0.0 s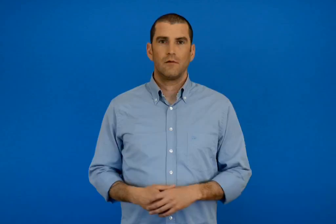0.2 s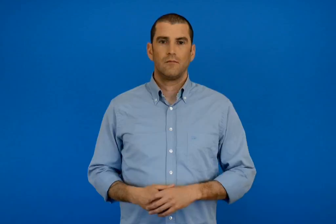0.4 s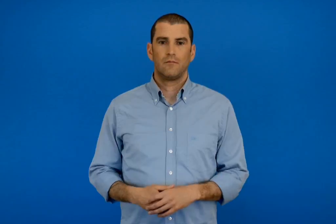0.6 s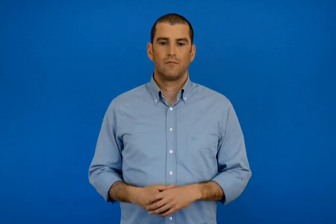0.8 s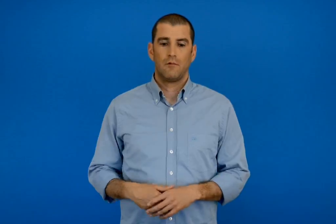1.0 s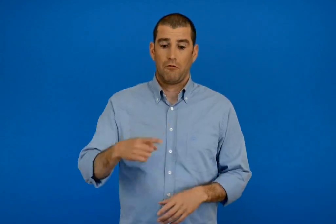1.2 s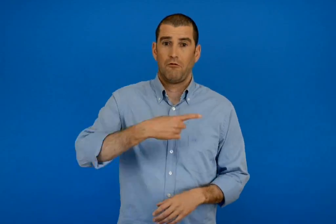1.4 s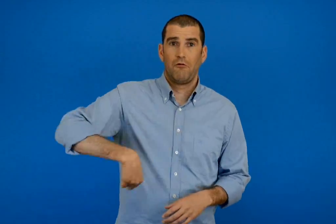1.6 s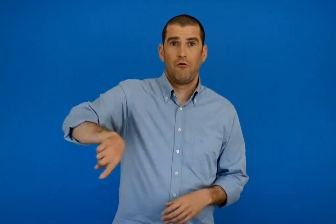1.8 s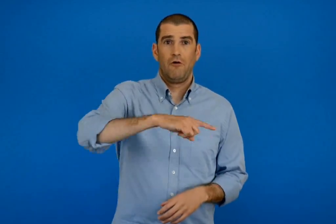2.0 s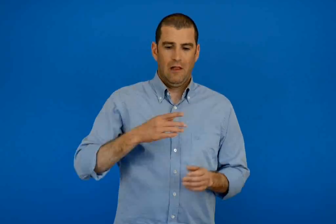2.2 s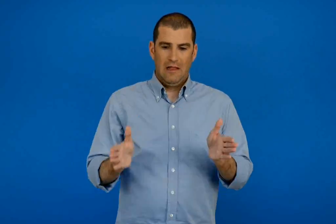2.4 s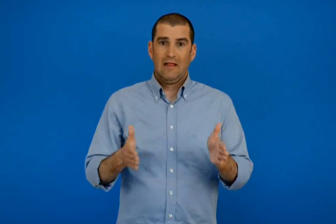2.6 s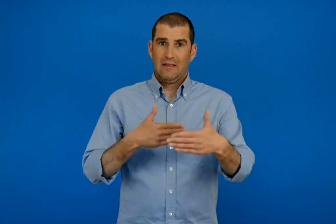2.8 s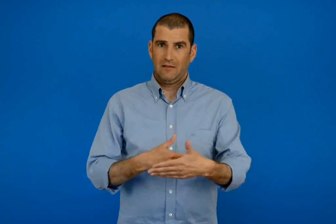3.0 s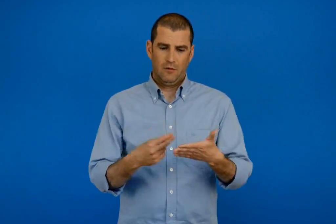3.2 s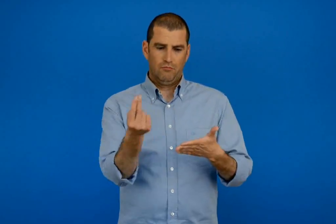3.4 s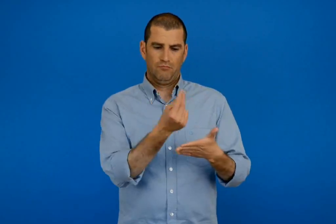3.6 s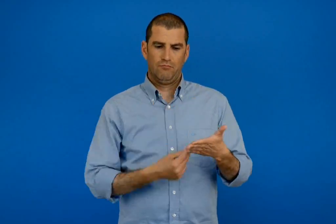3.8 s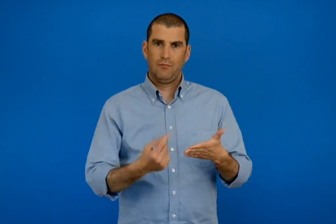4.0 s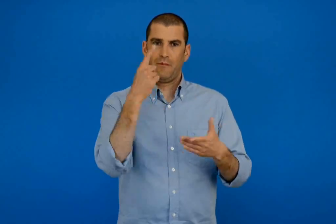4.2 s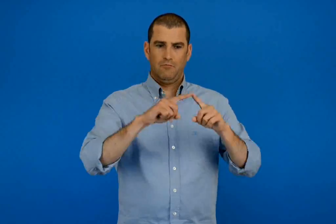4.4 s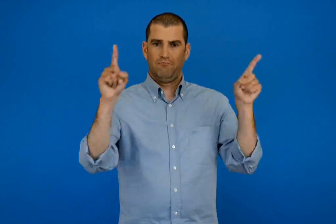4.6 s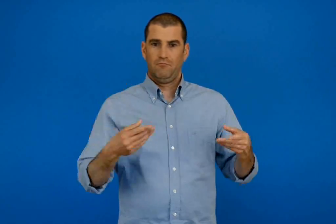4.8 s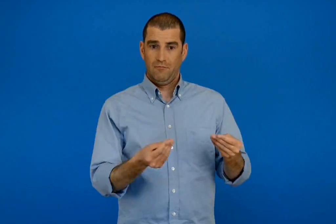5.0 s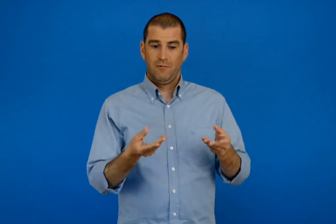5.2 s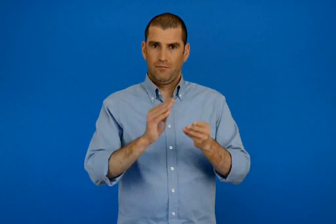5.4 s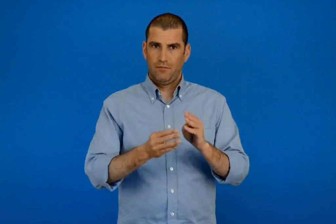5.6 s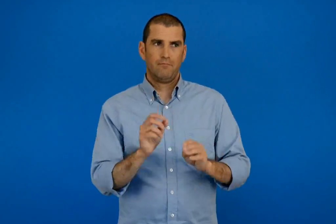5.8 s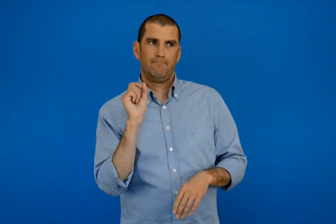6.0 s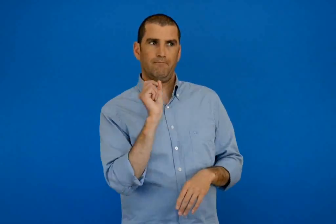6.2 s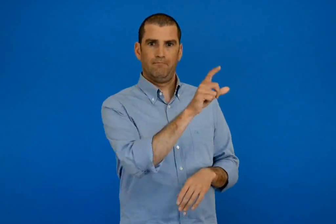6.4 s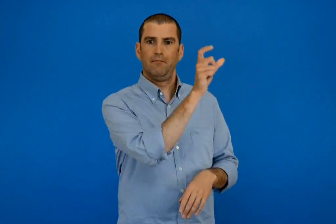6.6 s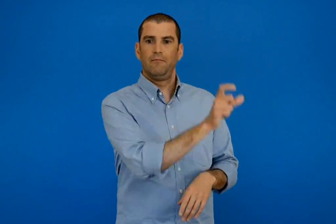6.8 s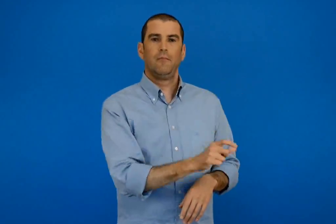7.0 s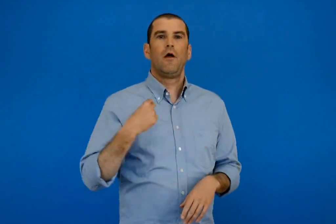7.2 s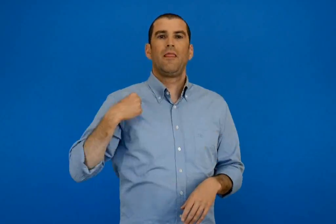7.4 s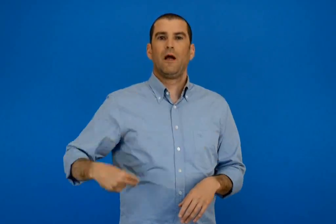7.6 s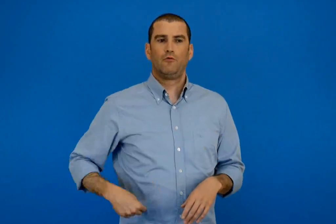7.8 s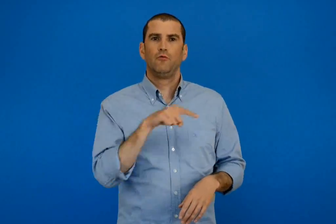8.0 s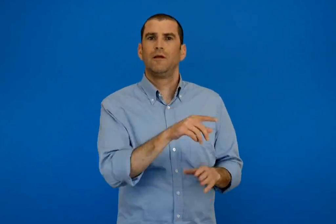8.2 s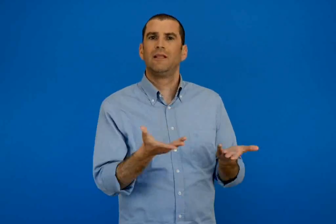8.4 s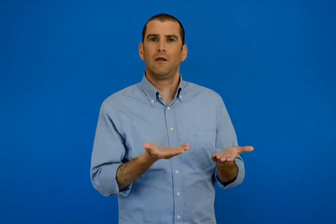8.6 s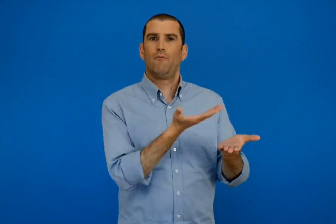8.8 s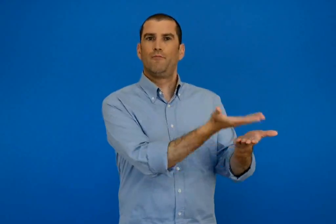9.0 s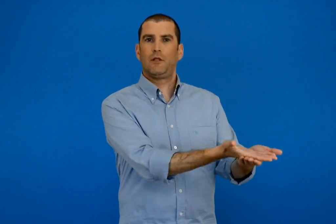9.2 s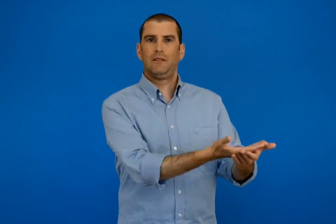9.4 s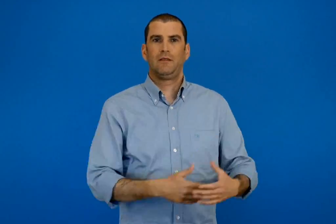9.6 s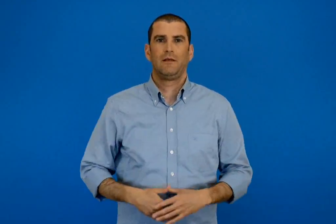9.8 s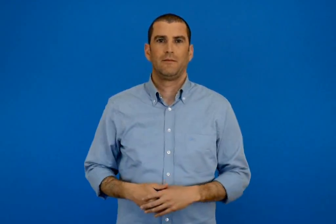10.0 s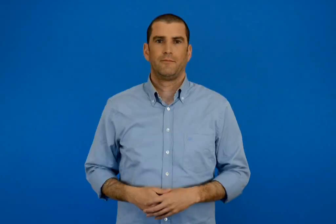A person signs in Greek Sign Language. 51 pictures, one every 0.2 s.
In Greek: στέλνουμε την πρόταση μας στο δήμαρχο μέσα από μια ζωγραφιά που έφτιαξε όλη η τάξη
